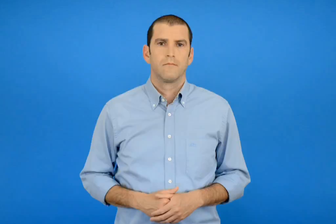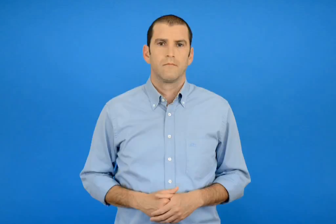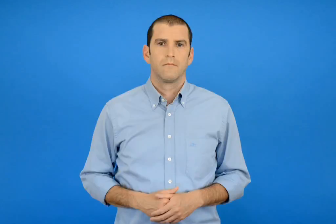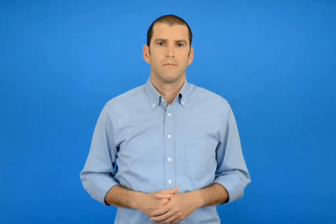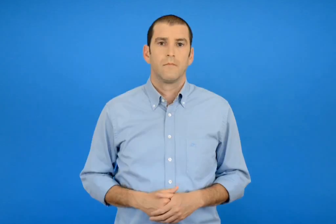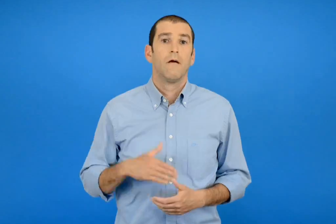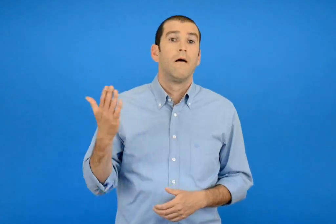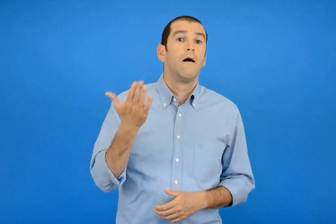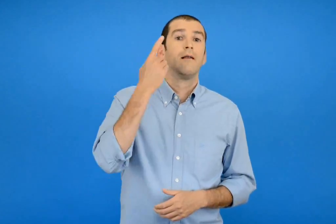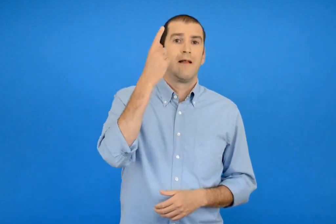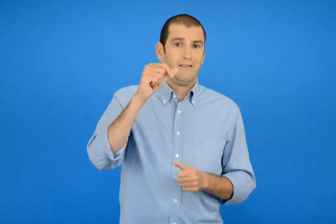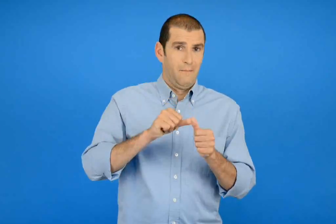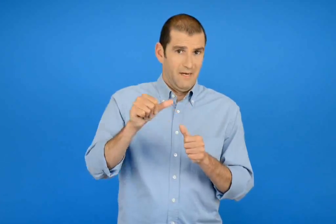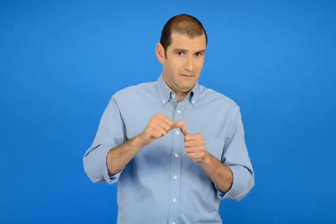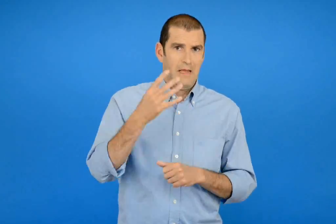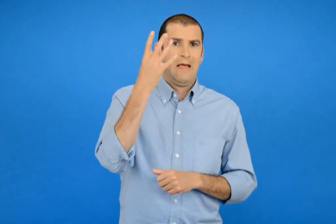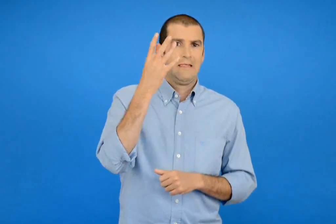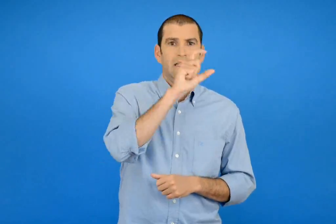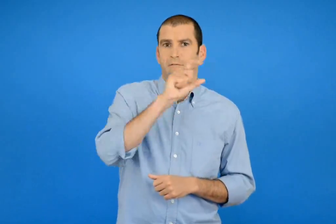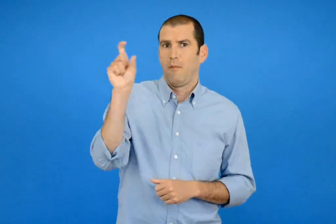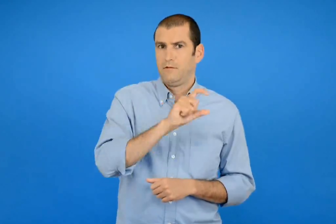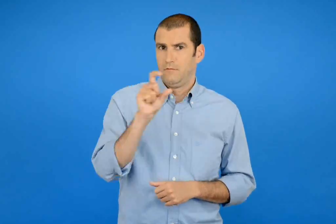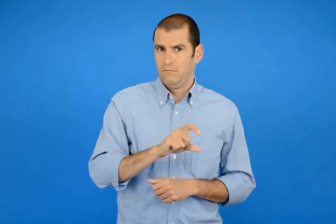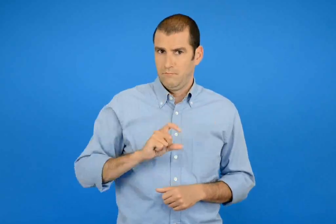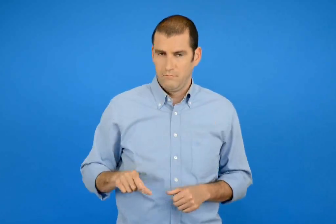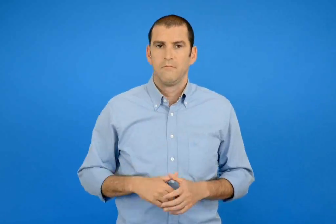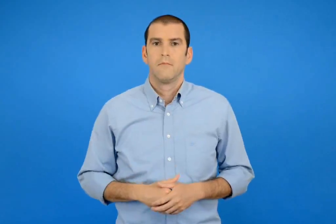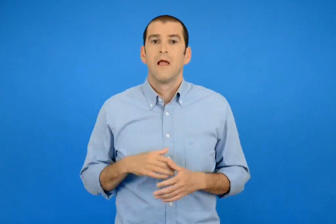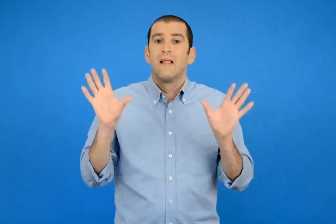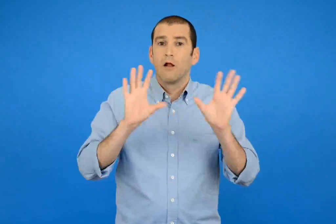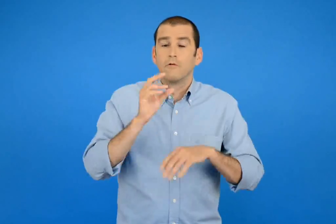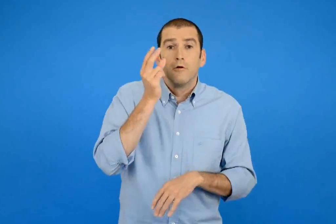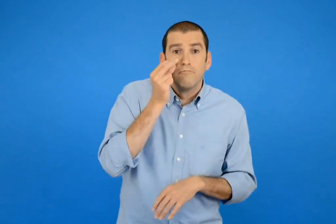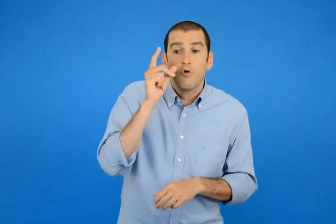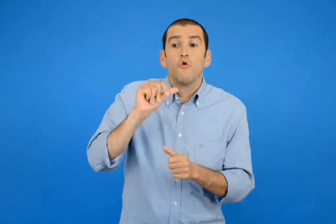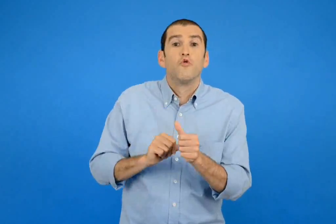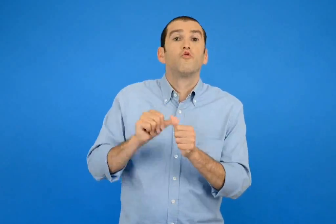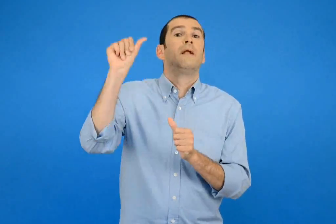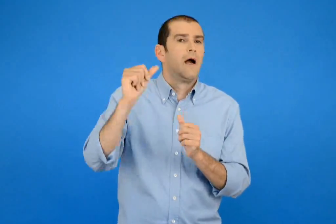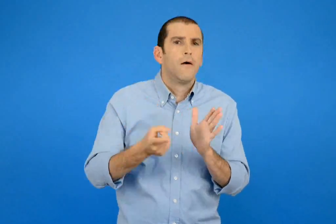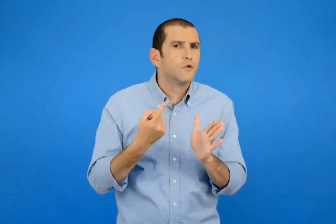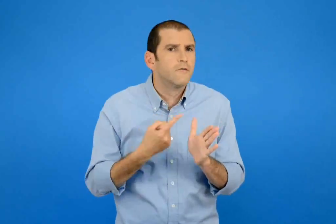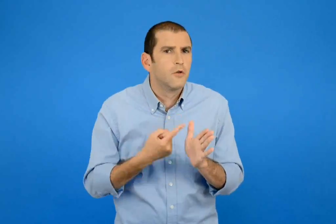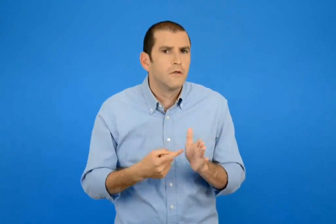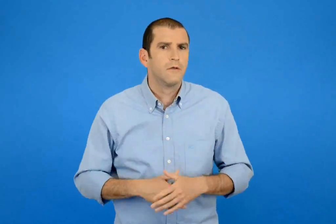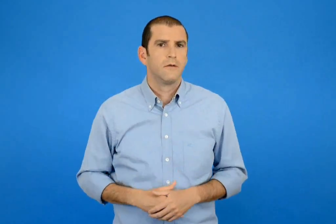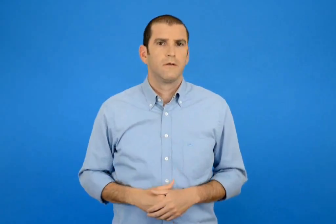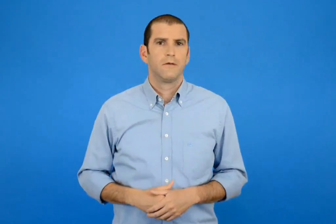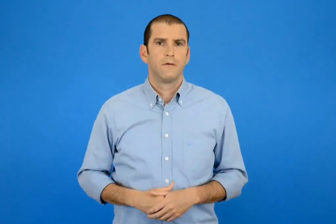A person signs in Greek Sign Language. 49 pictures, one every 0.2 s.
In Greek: πόσες περίπου φορές τον μηνά βλέπουμε τηλεόραση αν ένας μήνας έχει περίπου 4 βδομάδες ;
